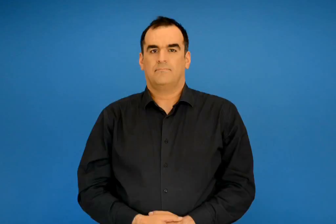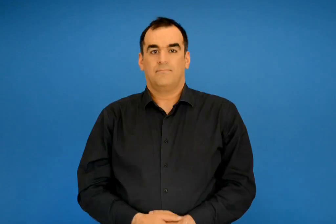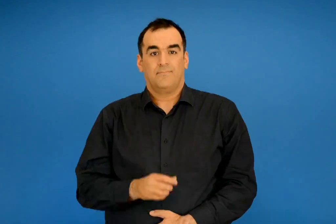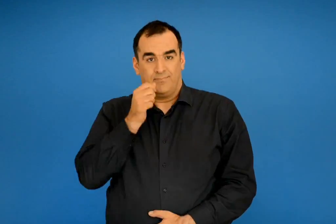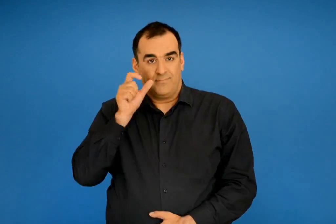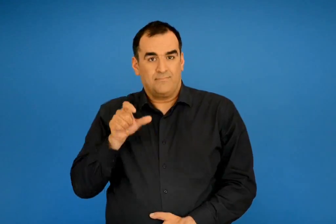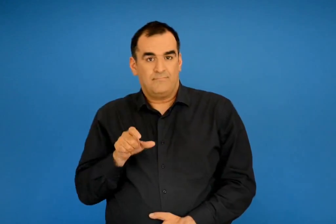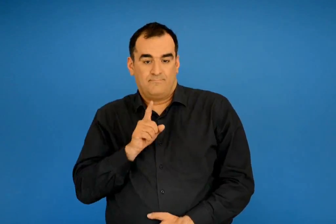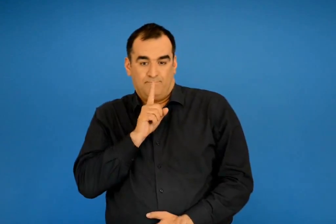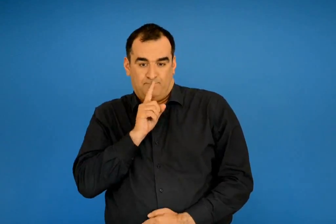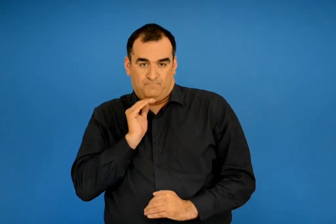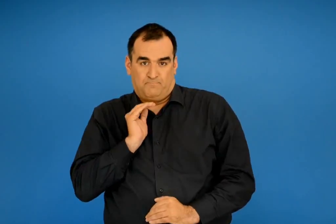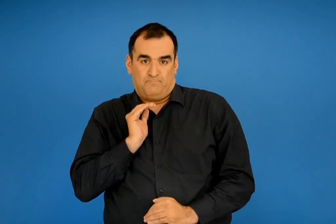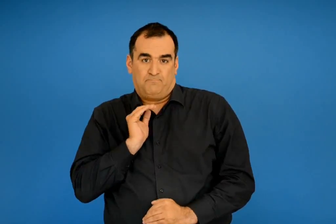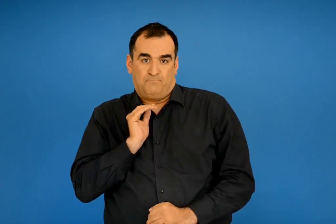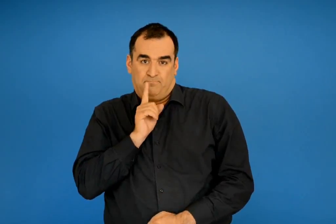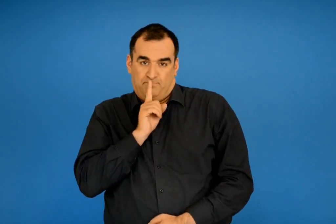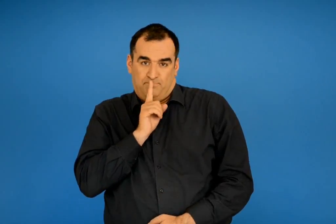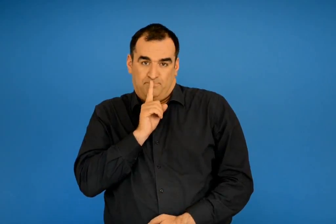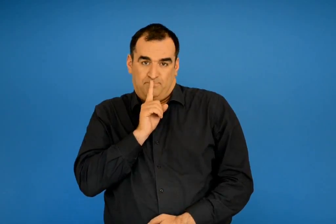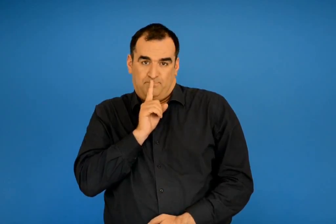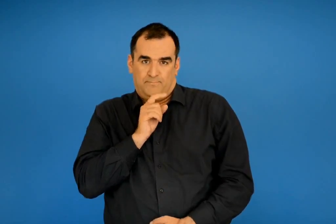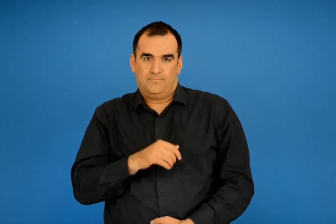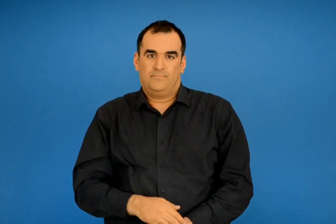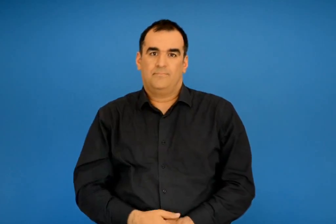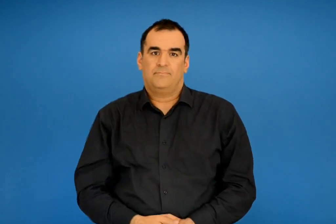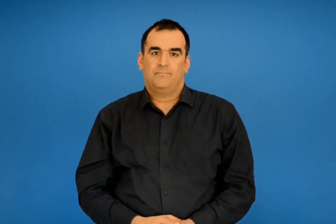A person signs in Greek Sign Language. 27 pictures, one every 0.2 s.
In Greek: μα ο λάμπης δεν άνοιξε το στόμα του να απαντήσει
